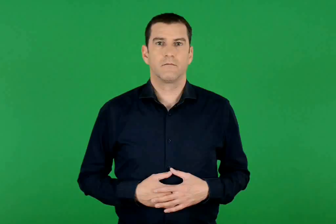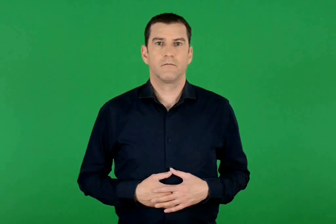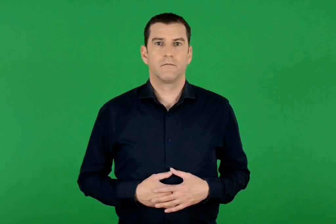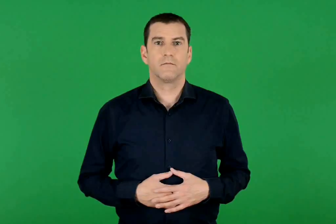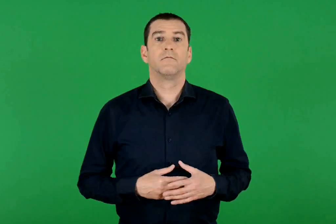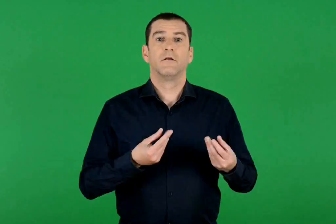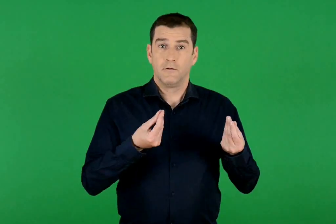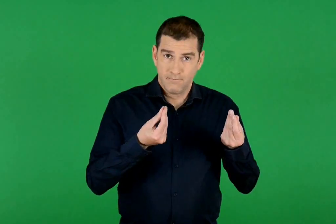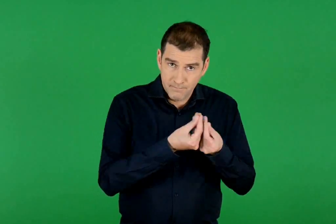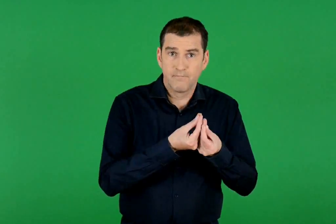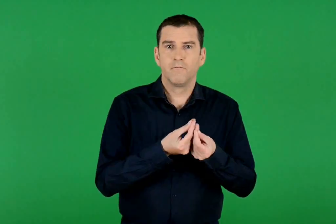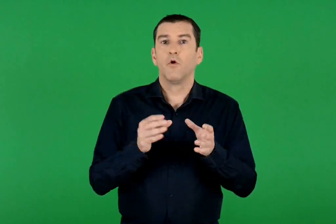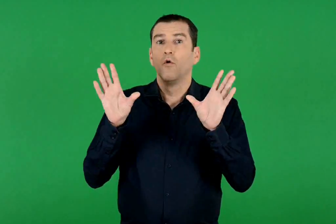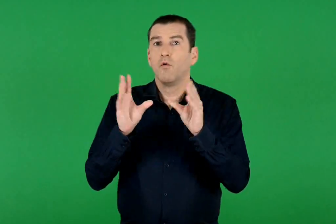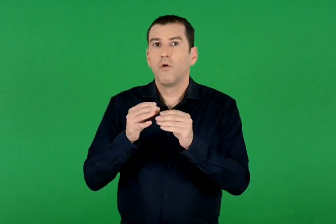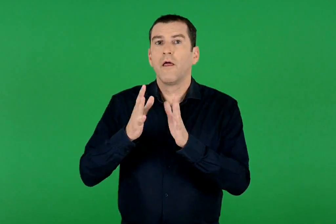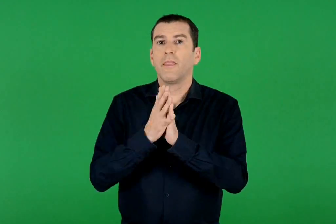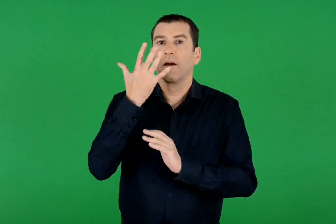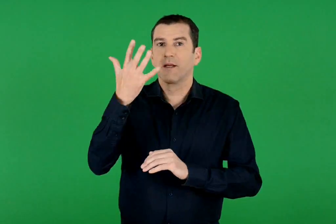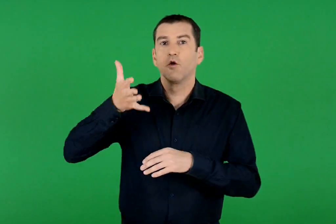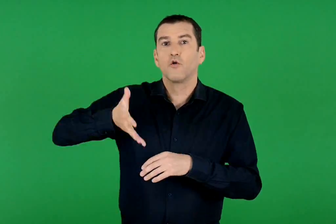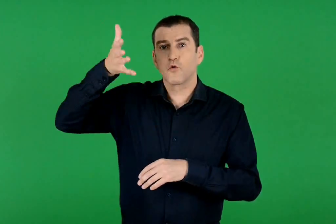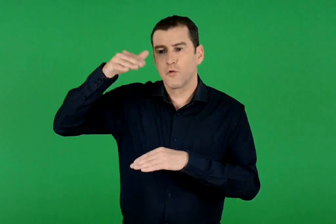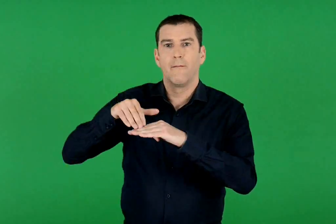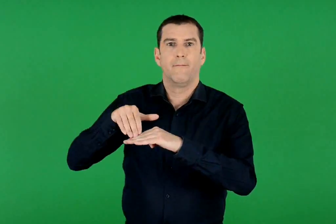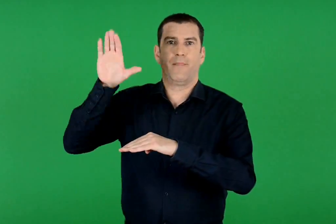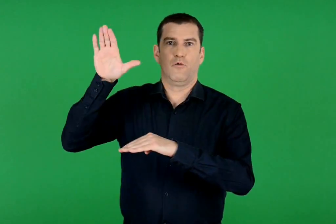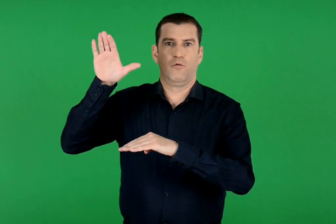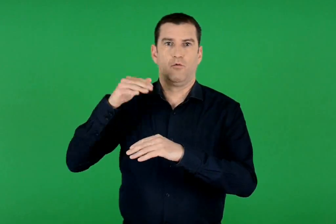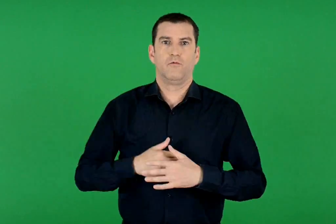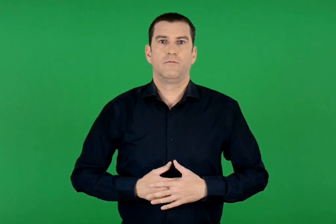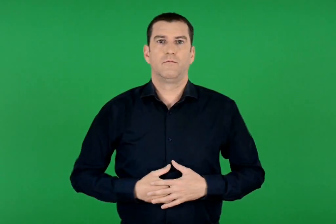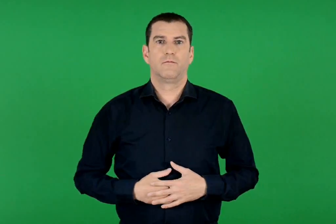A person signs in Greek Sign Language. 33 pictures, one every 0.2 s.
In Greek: κατάλληλο για ανηλίκους άνω των 15 ετών
